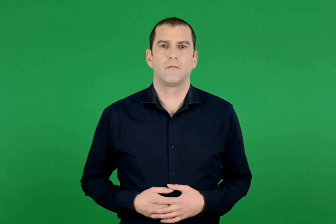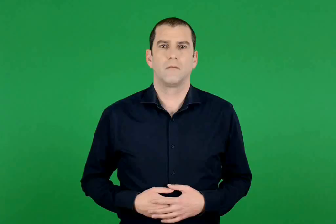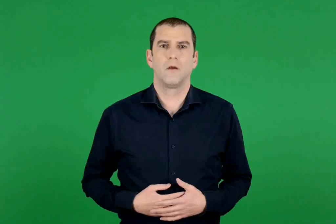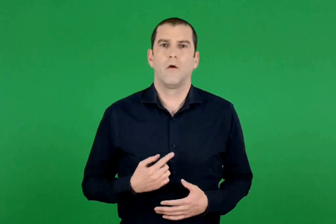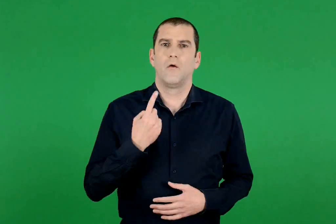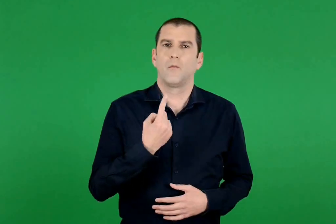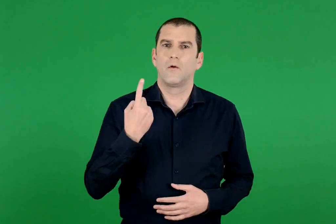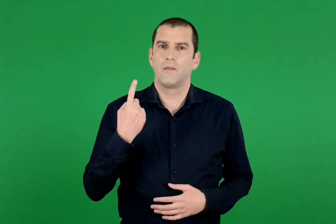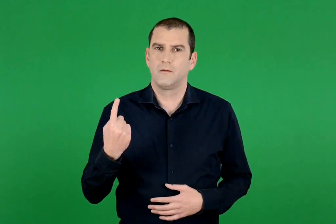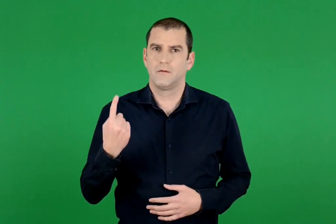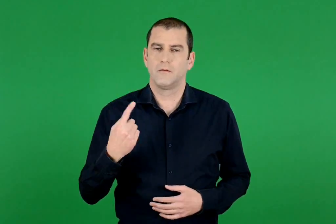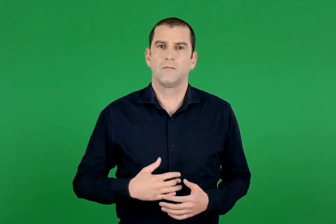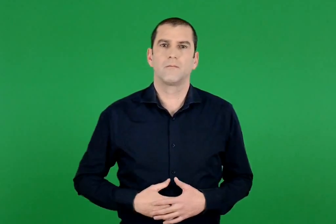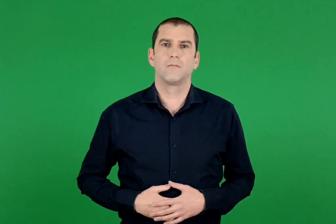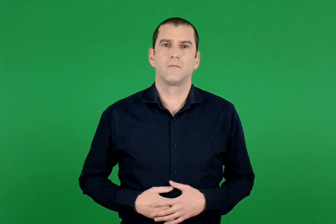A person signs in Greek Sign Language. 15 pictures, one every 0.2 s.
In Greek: μονάδα
